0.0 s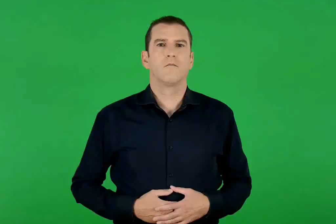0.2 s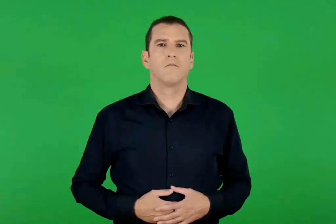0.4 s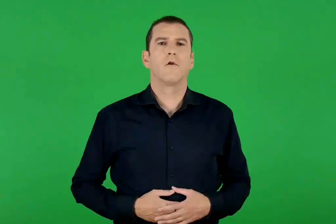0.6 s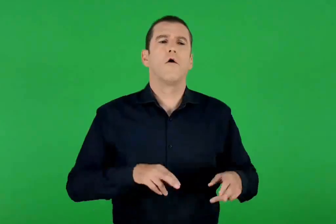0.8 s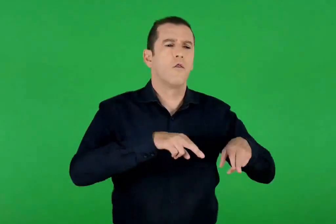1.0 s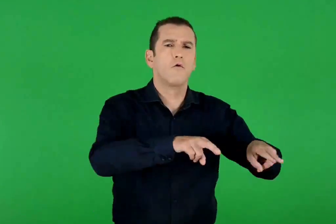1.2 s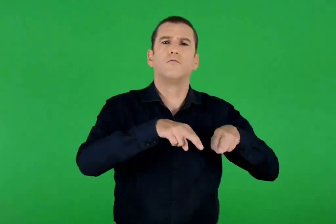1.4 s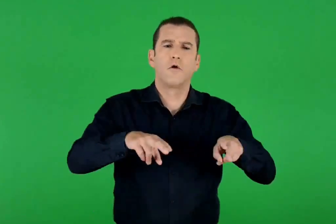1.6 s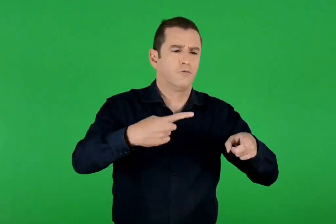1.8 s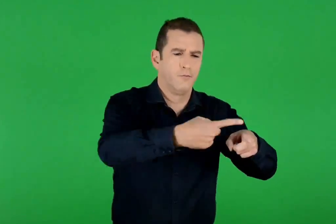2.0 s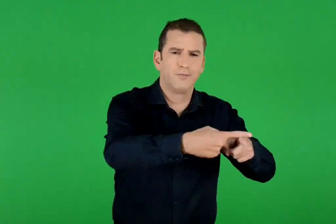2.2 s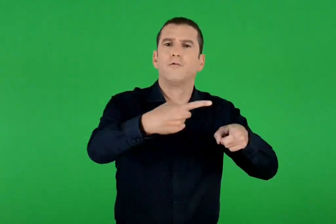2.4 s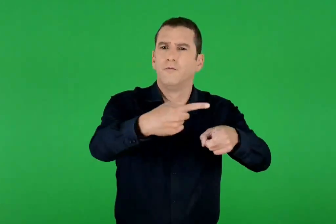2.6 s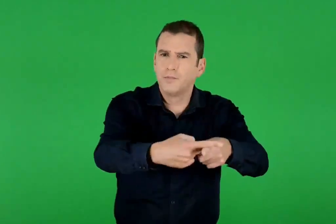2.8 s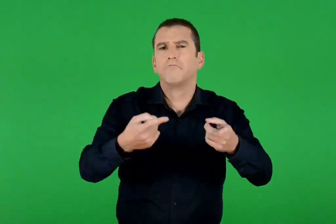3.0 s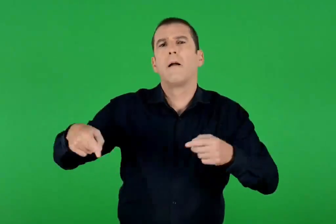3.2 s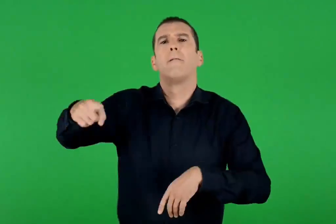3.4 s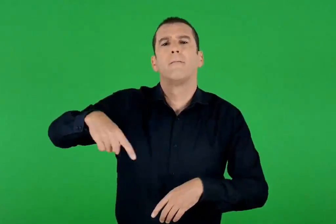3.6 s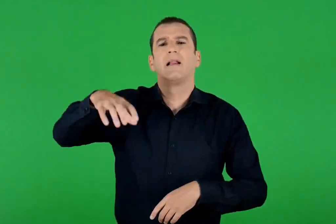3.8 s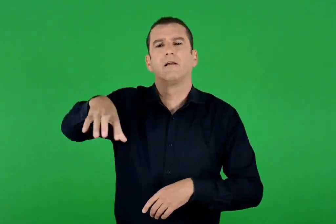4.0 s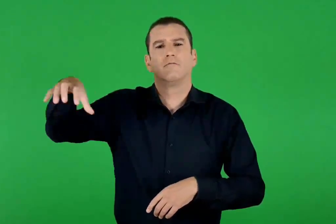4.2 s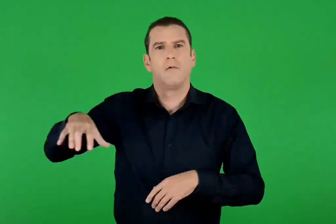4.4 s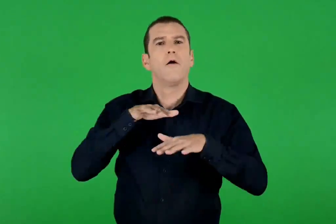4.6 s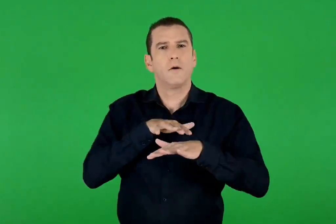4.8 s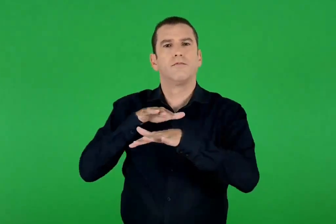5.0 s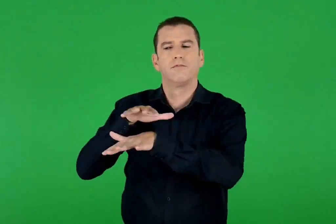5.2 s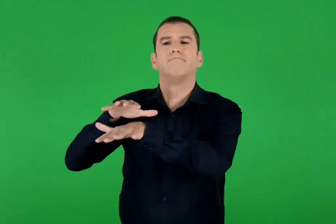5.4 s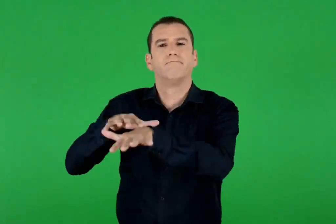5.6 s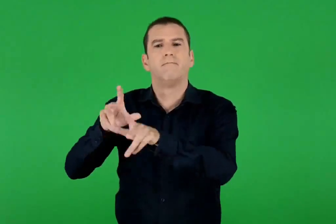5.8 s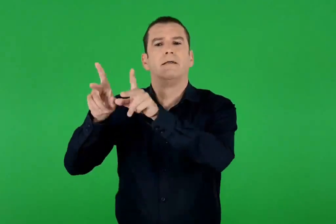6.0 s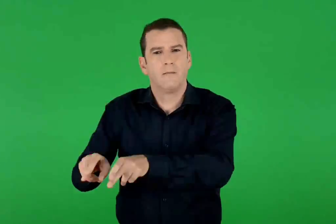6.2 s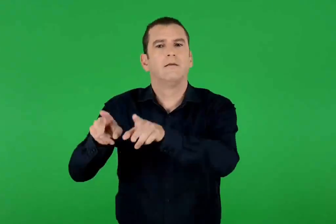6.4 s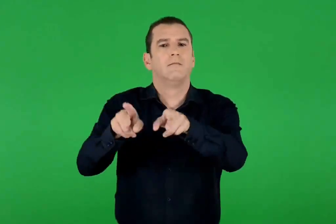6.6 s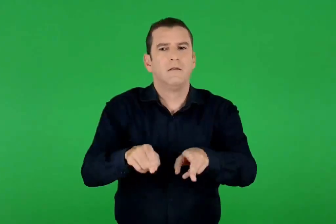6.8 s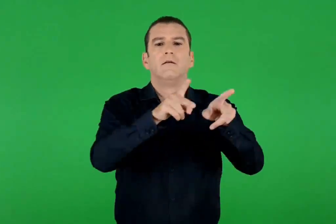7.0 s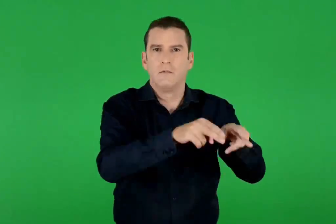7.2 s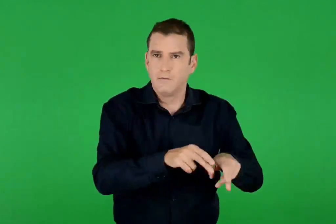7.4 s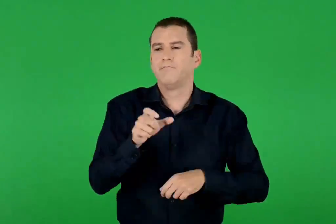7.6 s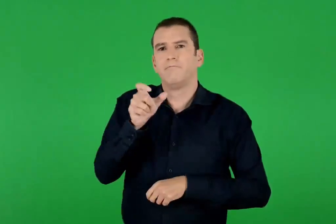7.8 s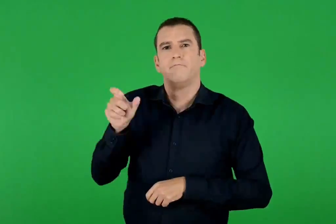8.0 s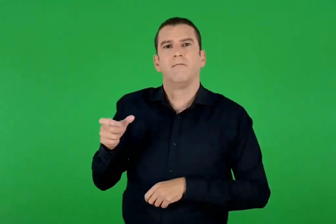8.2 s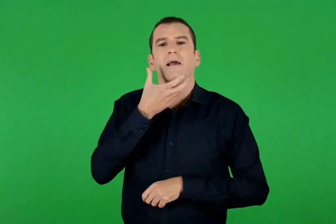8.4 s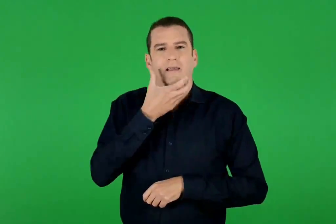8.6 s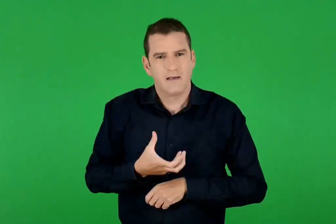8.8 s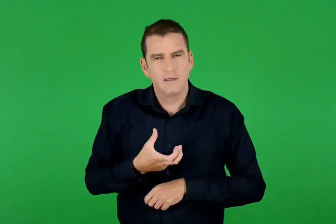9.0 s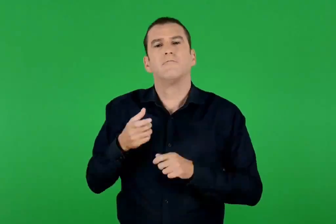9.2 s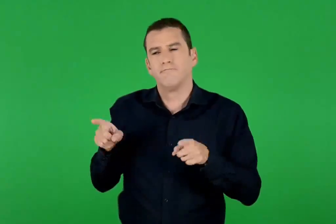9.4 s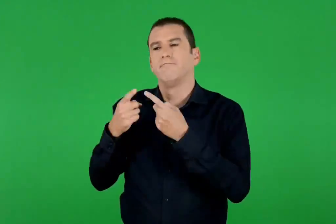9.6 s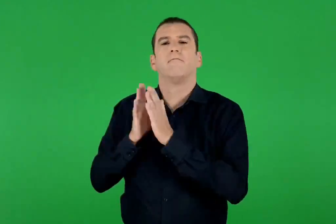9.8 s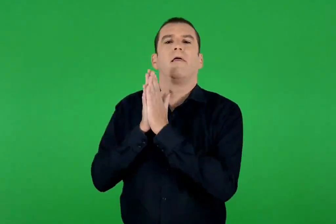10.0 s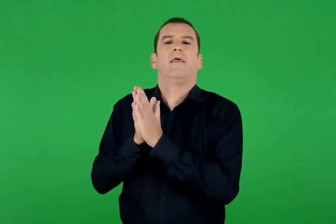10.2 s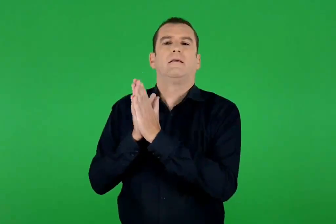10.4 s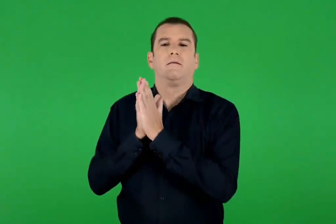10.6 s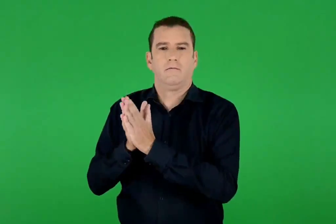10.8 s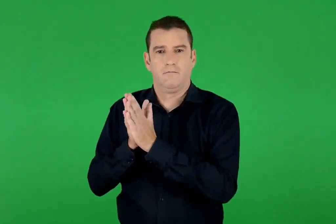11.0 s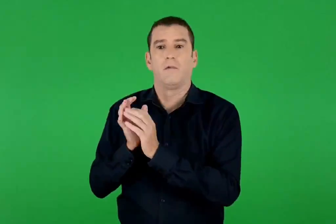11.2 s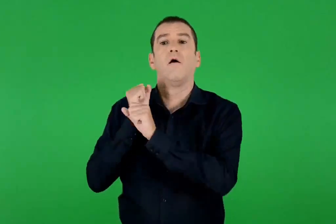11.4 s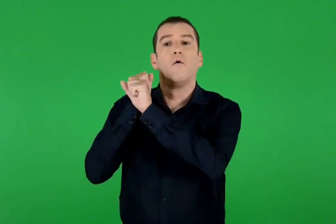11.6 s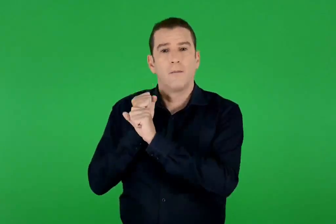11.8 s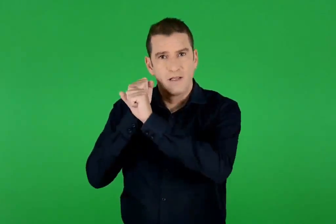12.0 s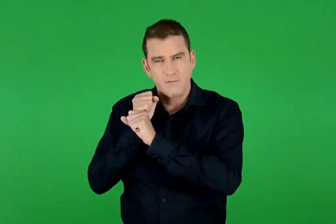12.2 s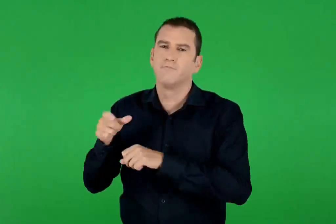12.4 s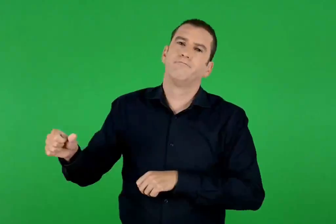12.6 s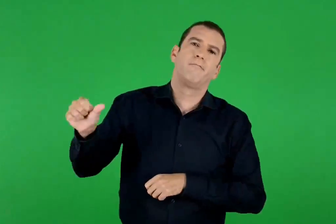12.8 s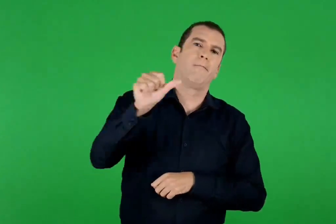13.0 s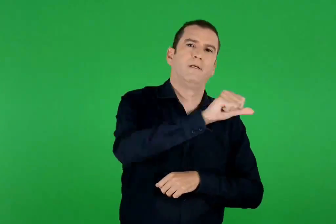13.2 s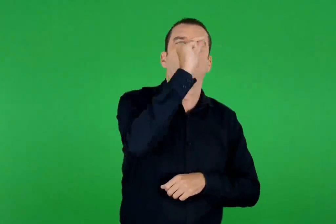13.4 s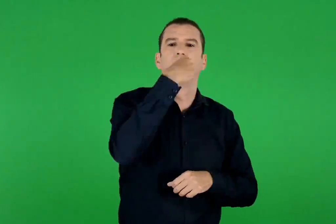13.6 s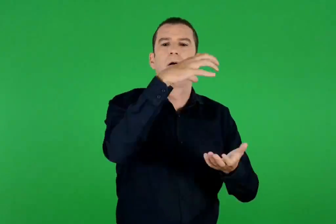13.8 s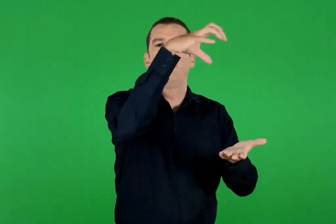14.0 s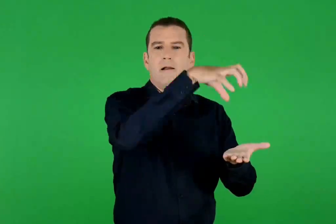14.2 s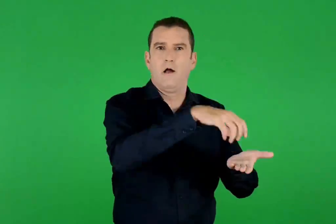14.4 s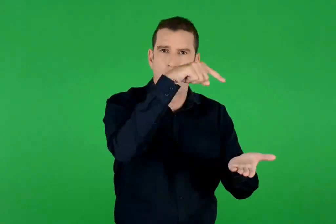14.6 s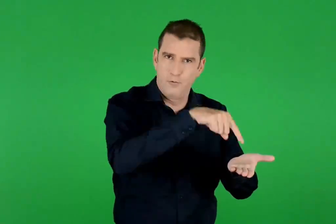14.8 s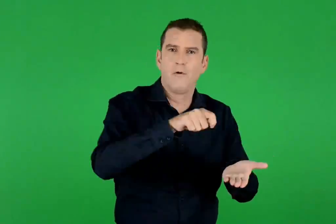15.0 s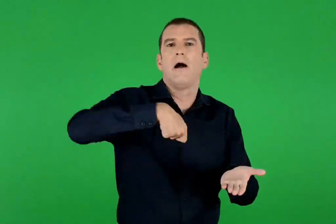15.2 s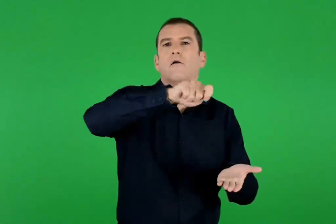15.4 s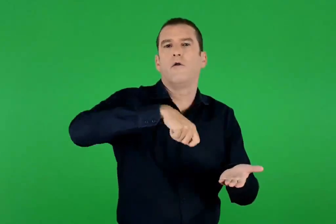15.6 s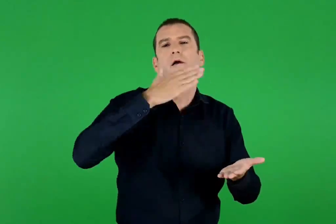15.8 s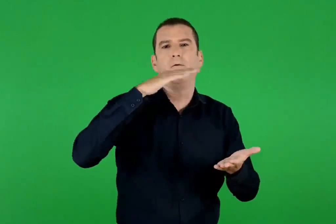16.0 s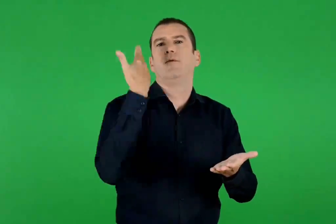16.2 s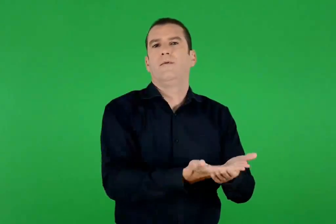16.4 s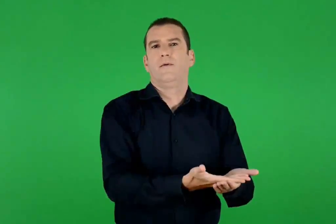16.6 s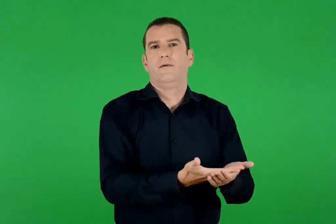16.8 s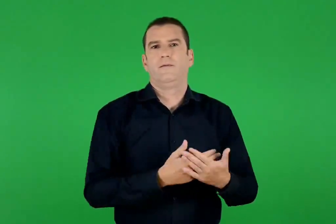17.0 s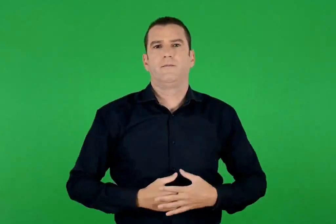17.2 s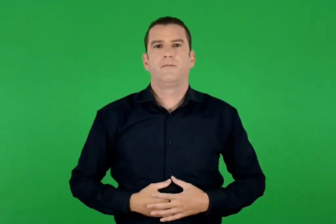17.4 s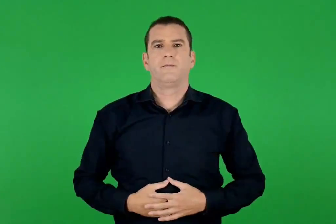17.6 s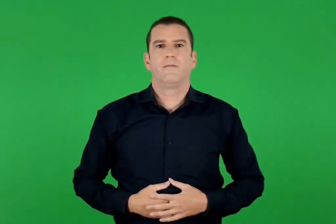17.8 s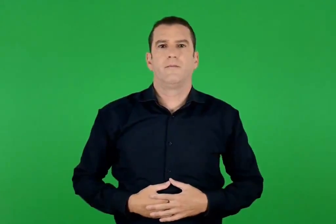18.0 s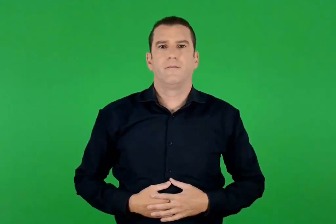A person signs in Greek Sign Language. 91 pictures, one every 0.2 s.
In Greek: στα σταυροδρόμια και στις πλατείες η πομπή σταματά και οι ιερείς κάνουν δεήσεις. ο επιτάφιος γυρίζει στον ναό για να τελειώσει η ακολουθία
